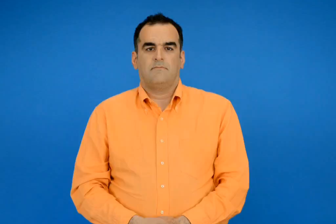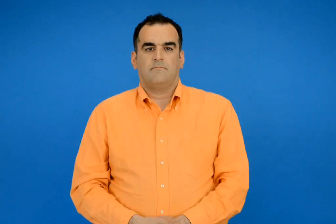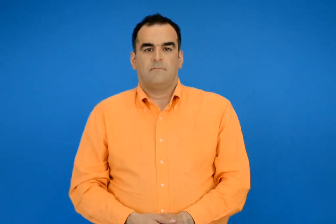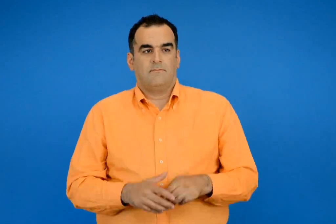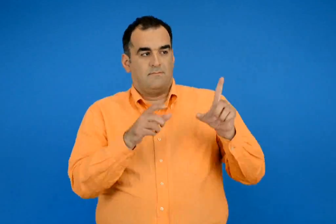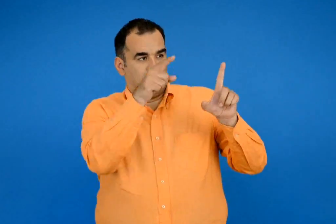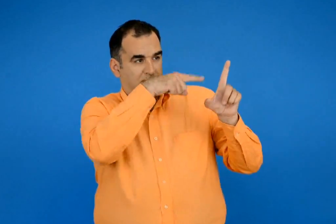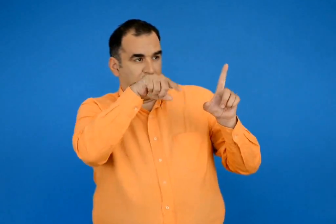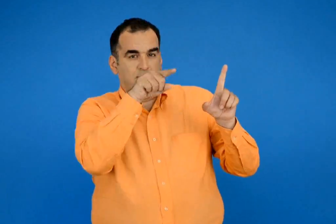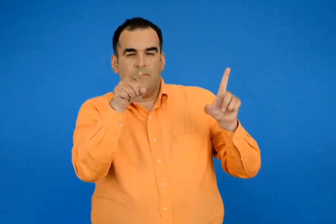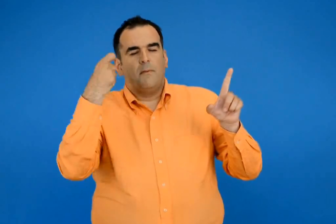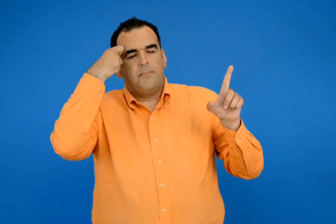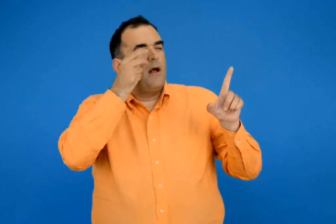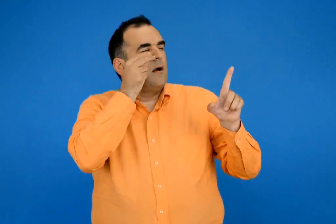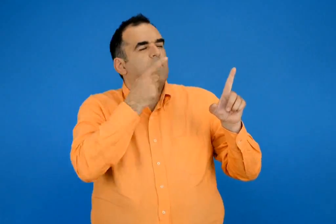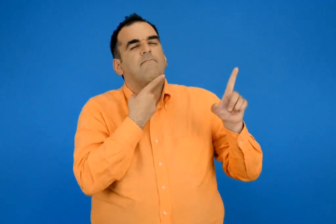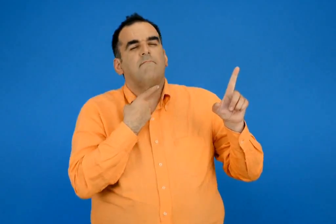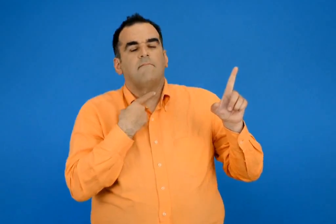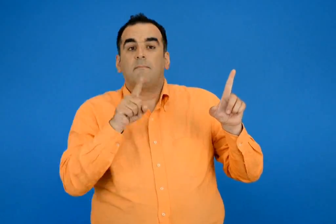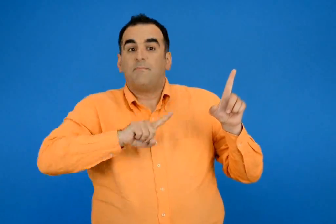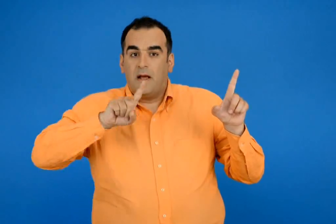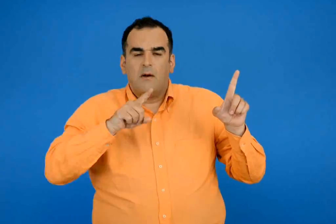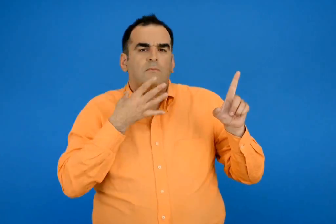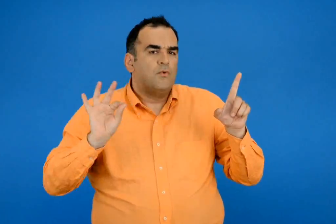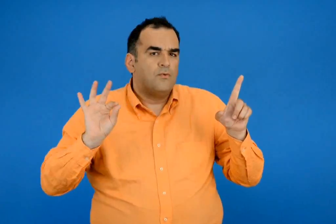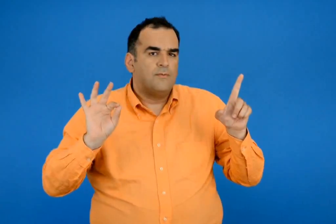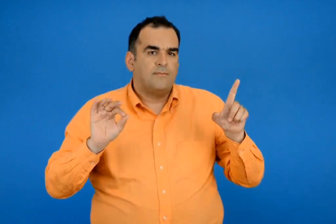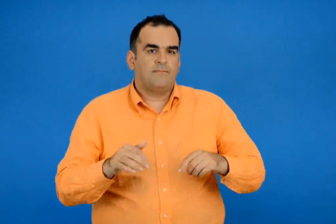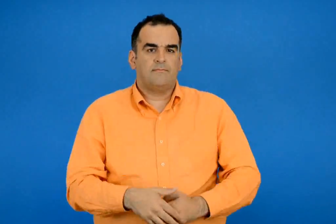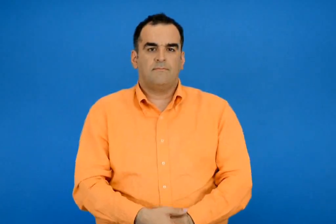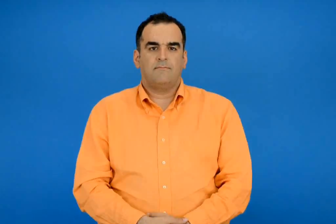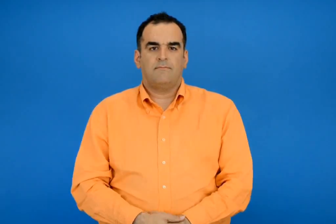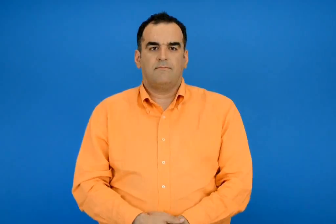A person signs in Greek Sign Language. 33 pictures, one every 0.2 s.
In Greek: ποιες από αυτές σας αρέσει να βλέπετε και γιατί ;
